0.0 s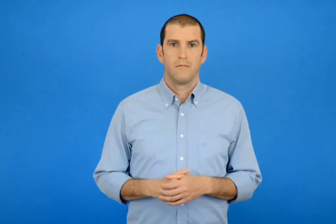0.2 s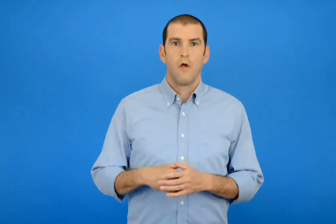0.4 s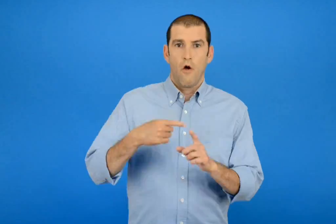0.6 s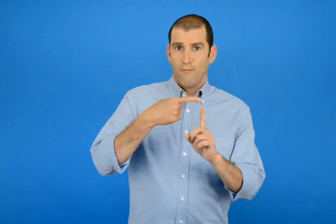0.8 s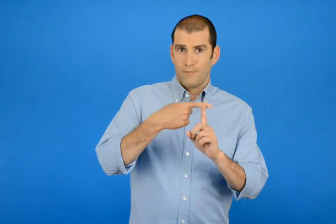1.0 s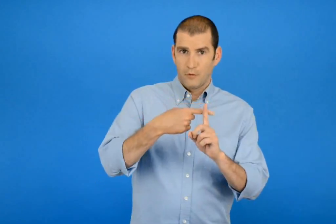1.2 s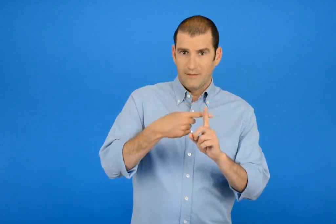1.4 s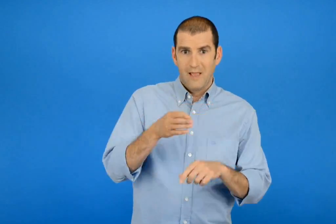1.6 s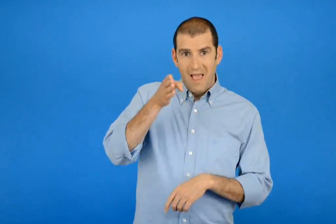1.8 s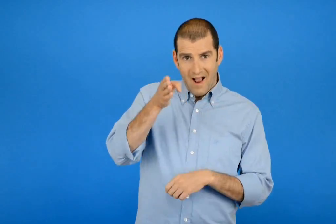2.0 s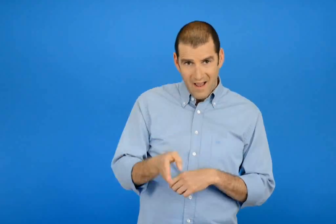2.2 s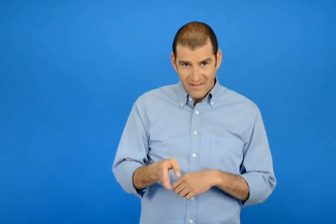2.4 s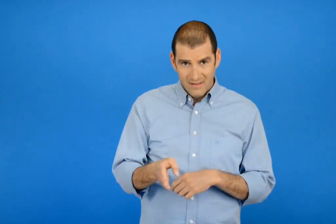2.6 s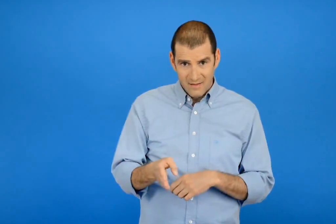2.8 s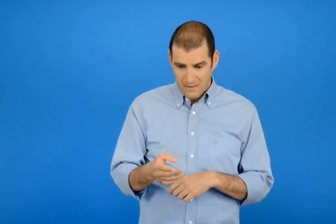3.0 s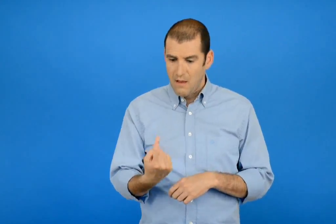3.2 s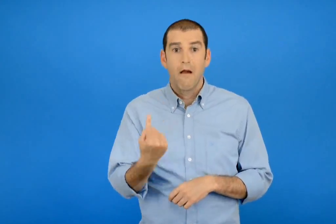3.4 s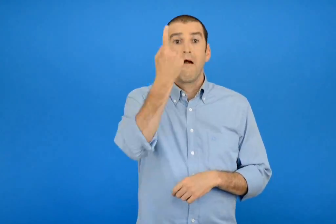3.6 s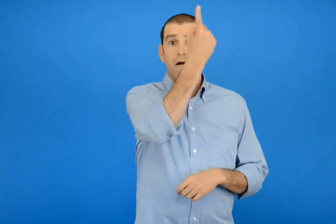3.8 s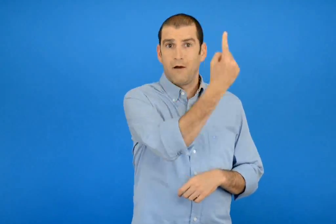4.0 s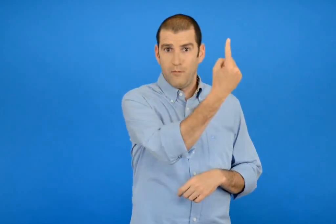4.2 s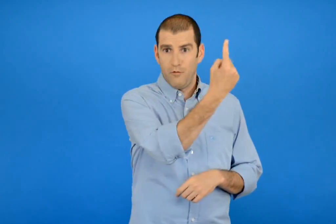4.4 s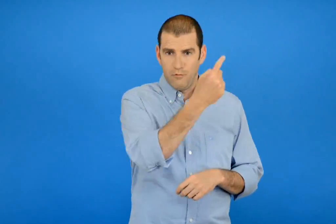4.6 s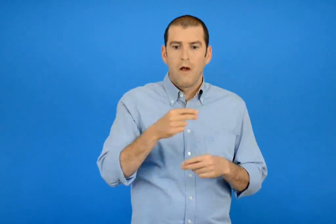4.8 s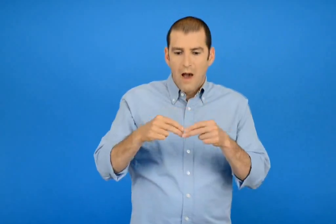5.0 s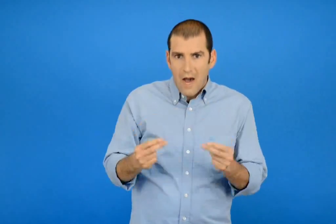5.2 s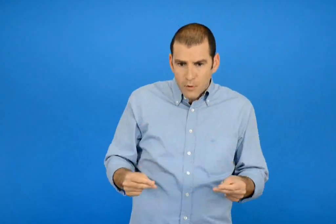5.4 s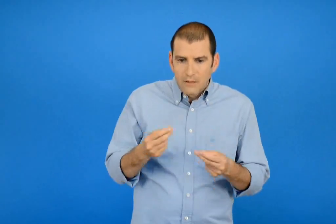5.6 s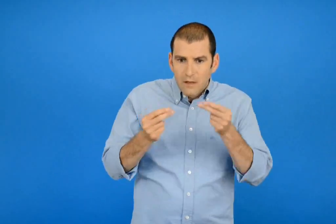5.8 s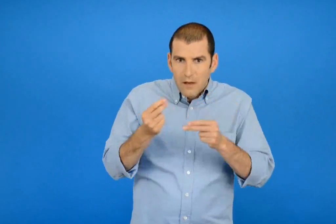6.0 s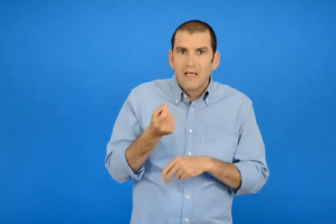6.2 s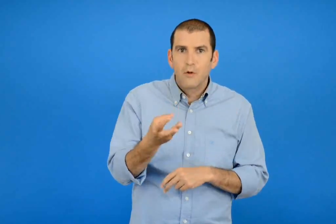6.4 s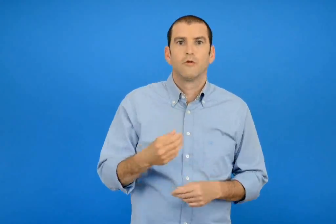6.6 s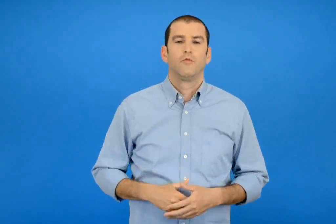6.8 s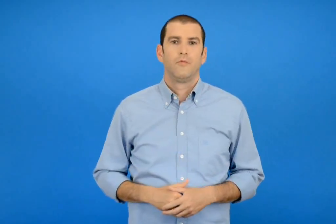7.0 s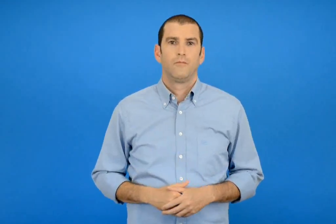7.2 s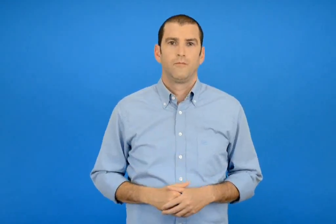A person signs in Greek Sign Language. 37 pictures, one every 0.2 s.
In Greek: υπολογίζω ένα αποτέλεσμα κάνοντας καθετή πρόσθεση με κρατούμενο
